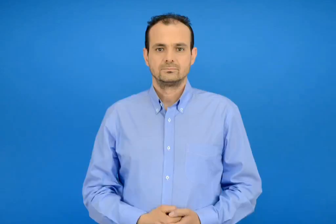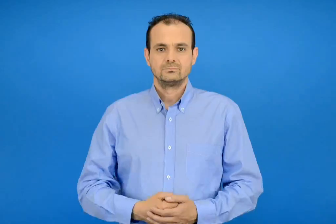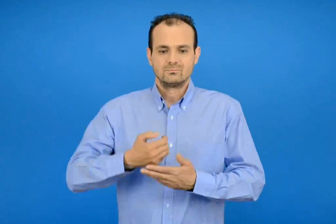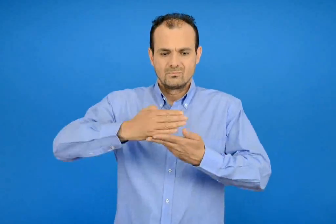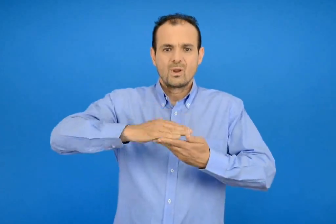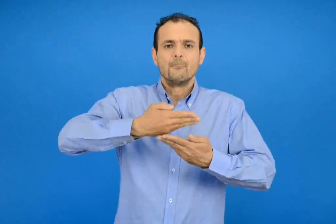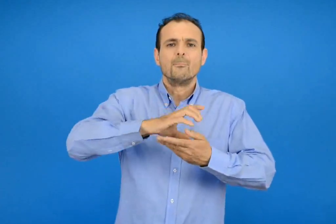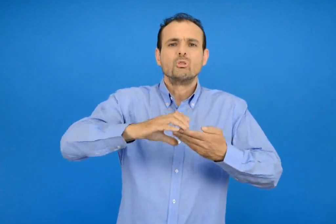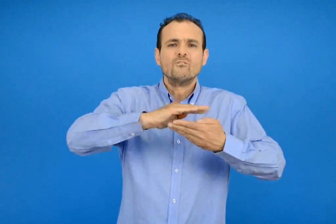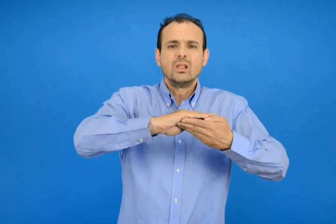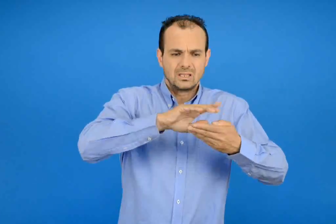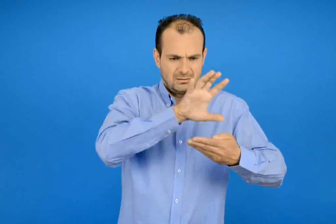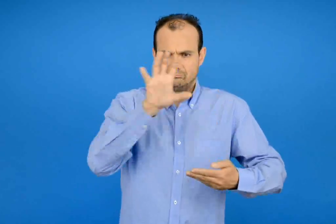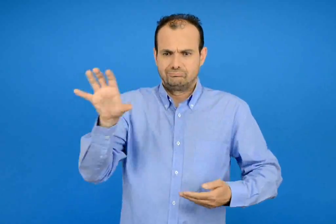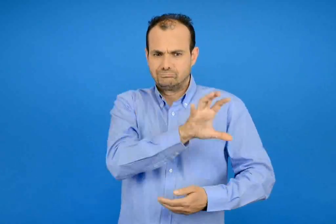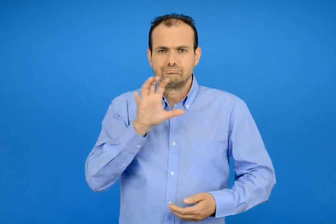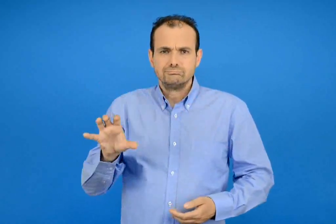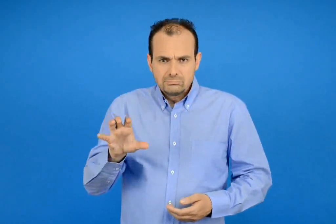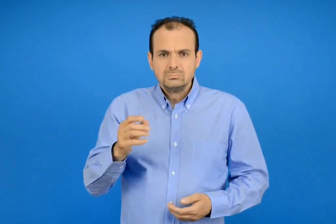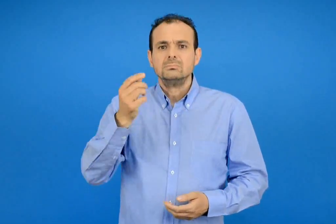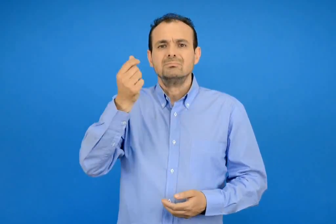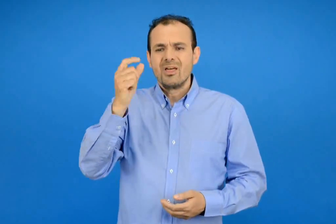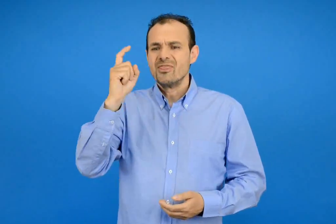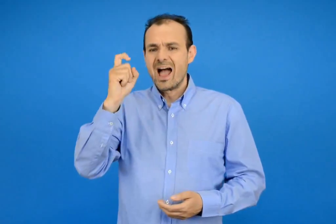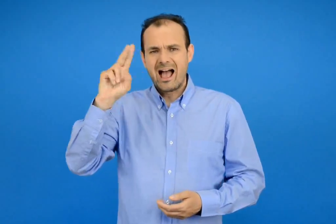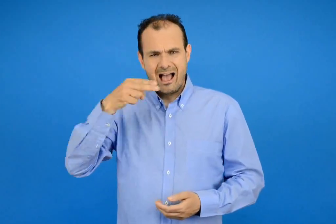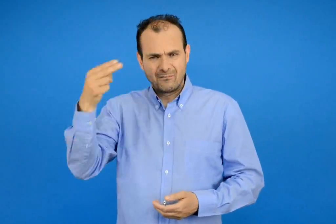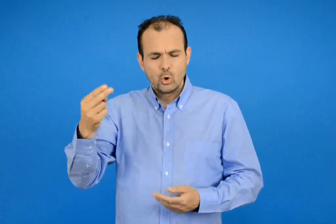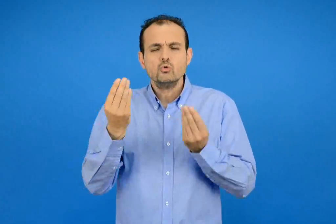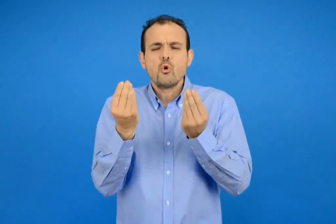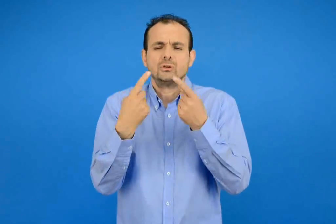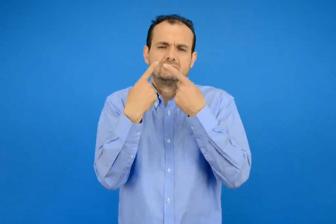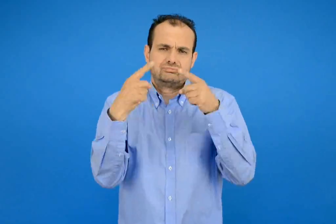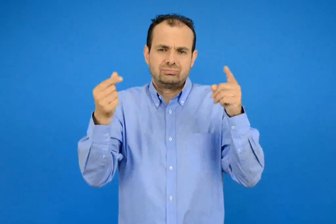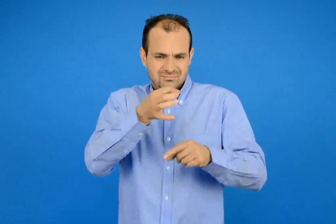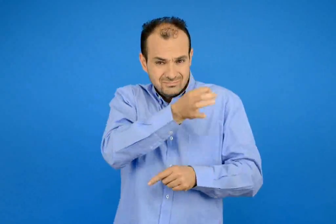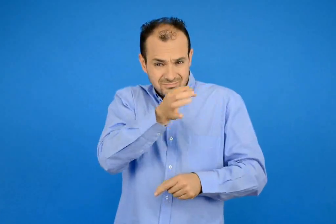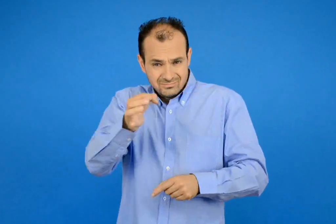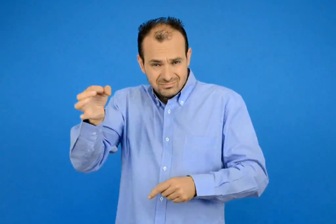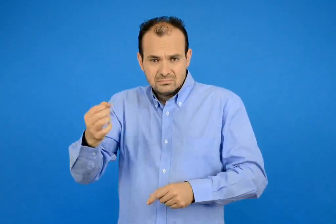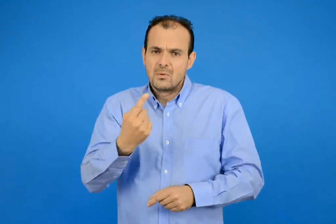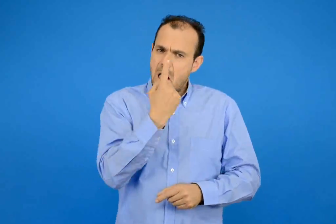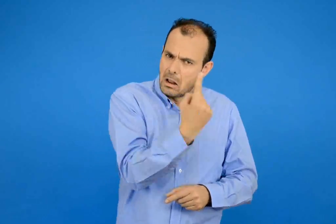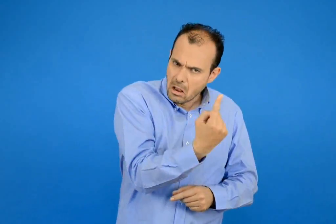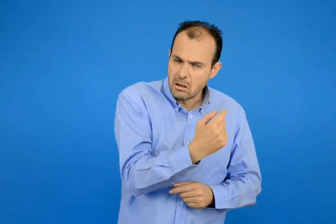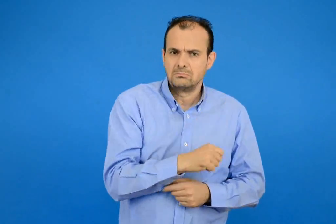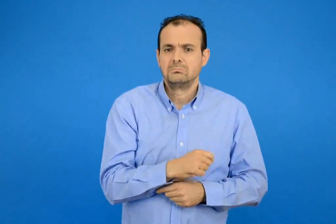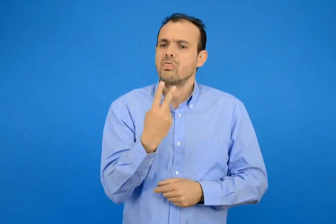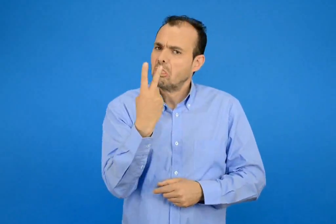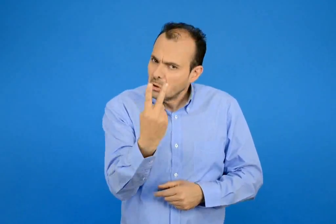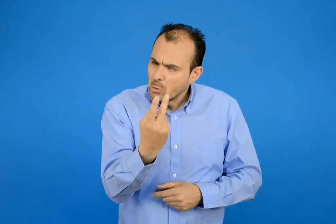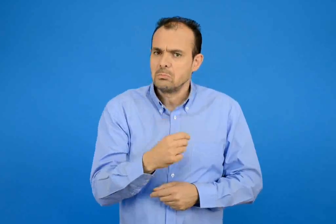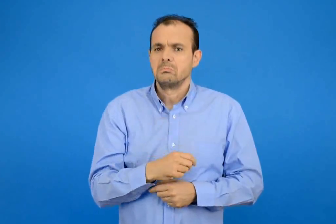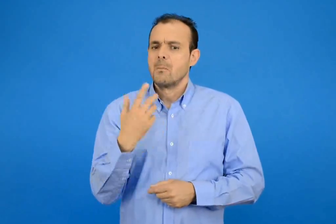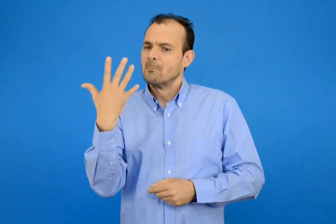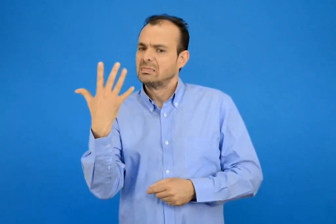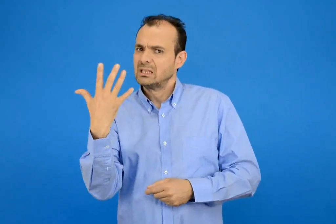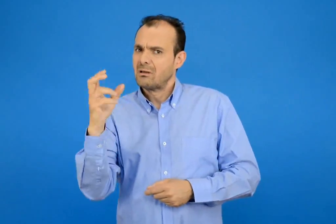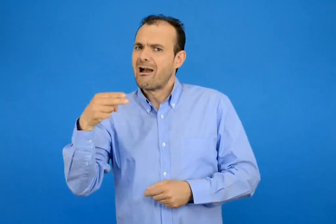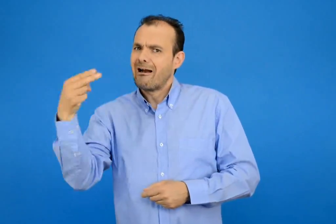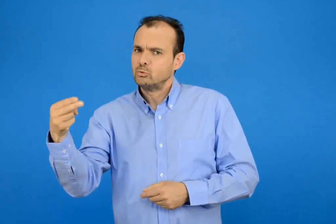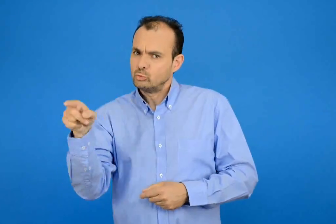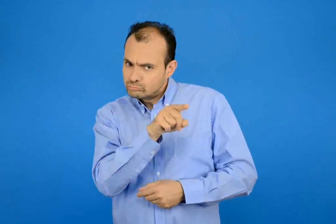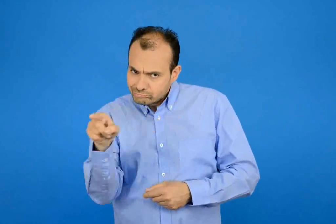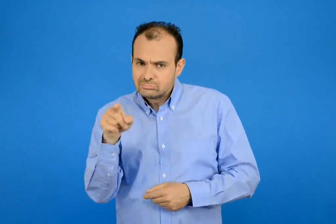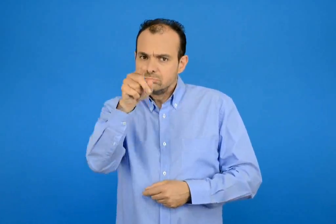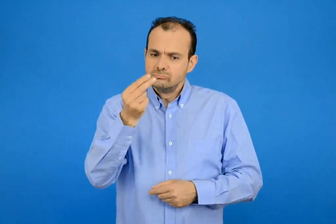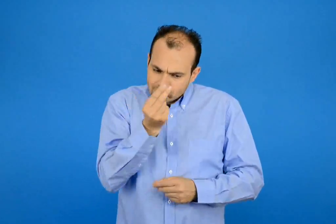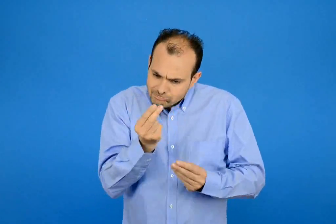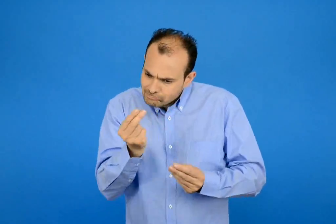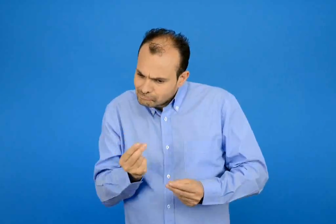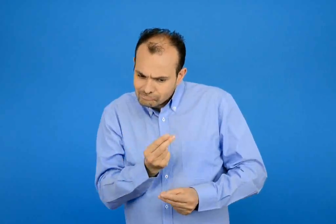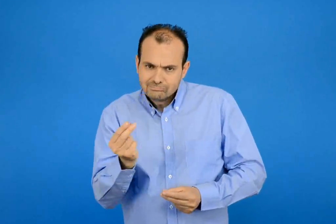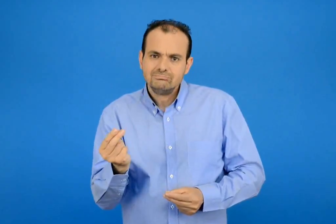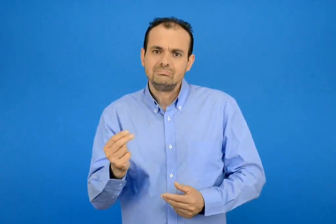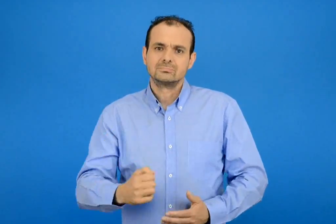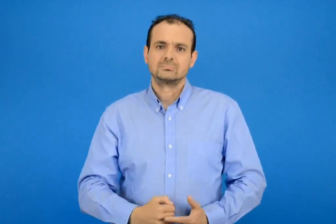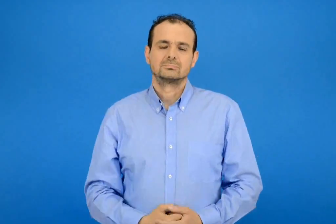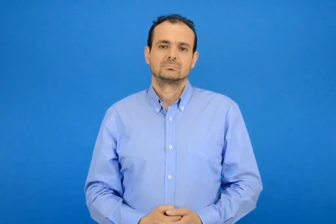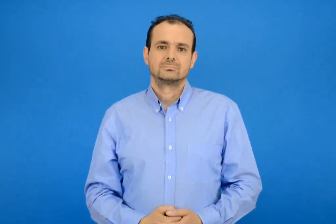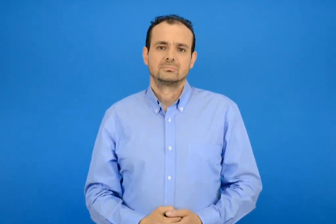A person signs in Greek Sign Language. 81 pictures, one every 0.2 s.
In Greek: σε κάθε πορτοφόλι σχηματίζω με διαφορετικό τρόπο τα 10 € με νομίσματα των 1 2 και 5 € ζωγραφίζω
